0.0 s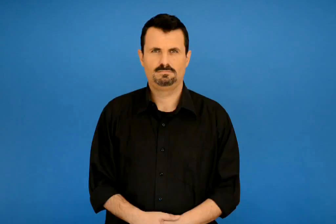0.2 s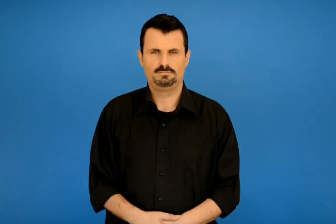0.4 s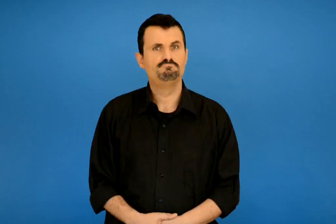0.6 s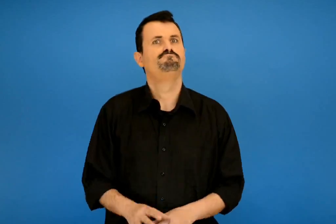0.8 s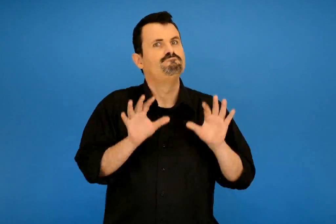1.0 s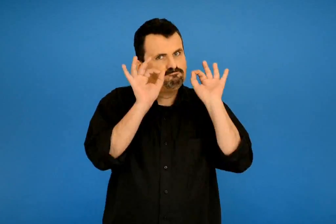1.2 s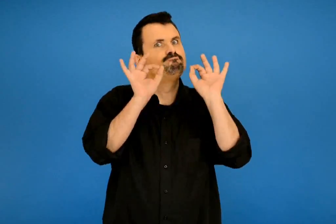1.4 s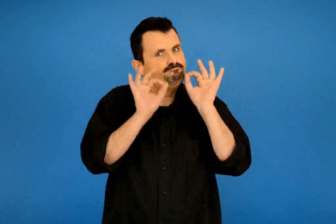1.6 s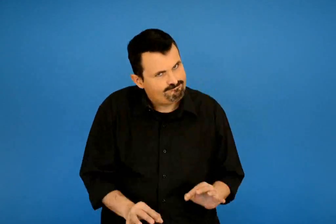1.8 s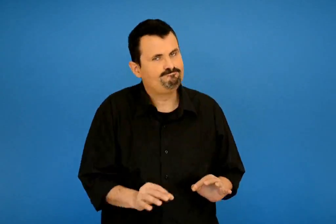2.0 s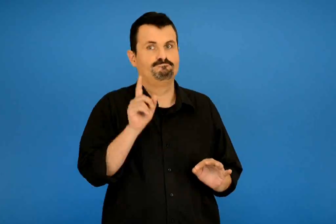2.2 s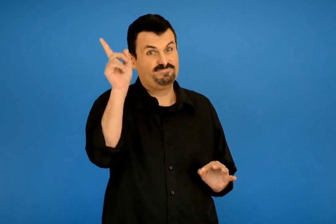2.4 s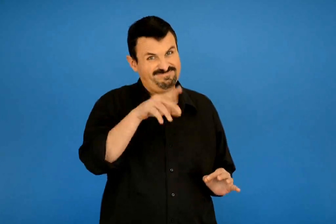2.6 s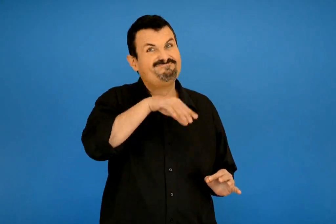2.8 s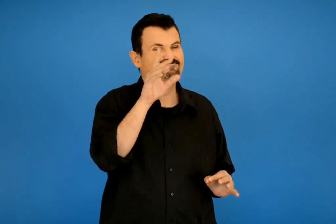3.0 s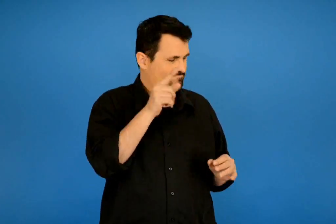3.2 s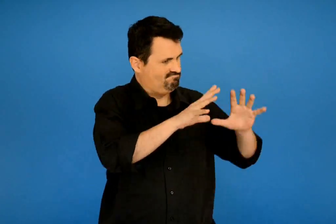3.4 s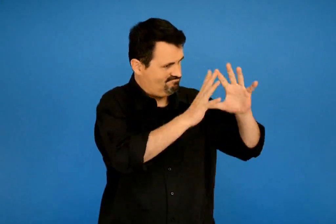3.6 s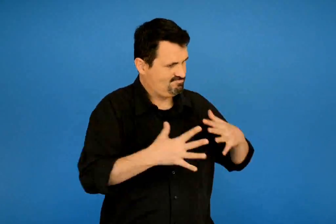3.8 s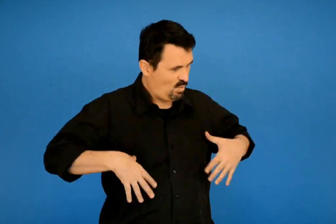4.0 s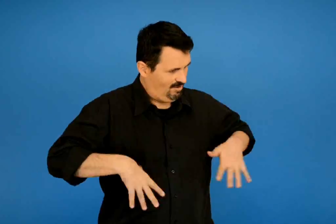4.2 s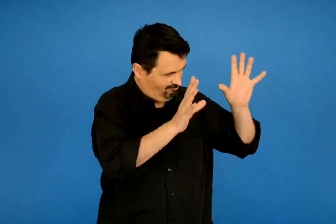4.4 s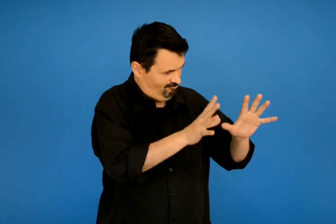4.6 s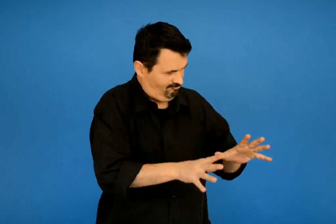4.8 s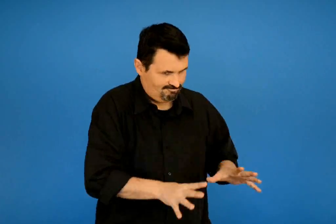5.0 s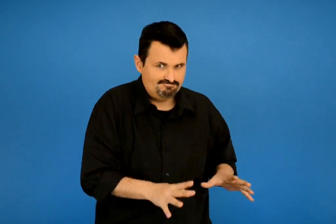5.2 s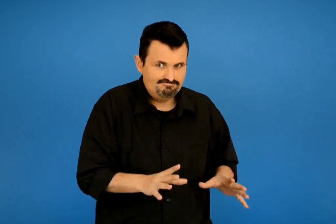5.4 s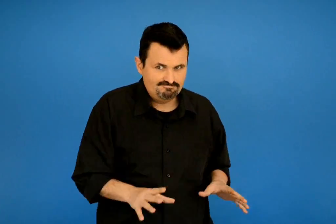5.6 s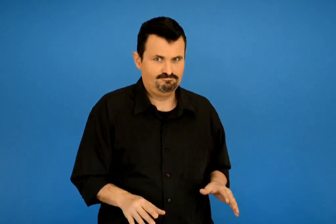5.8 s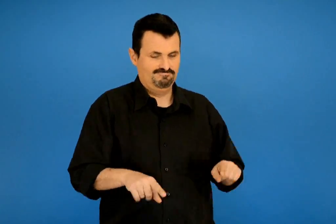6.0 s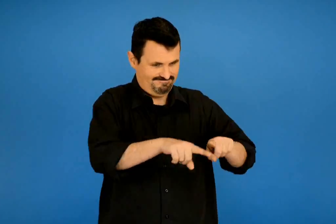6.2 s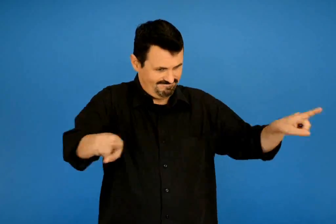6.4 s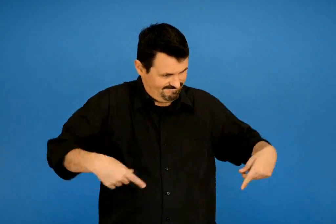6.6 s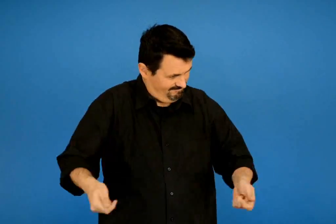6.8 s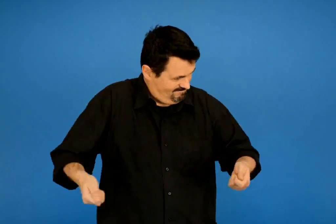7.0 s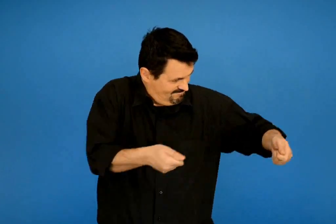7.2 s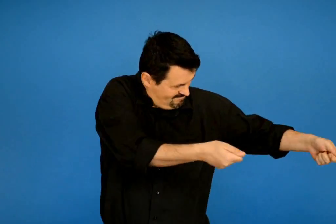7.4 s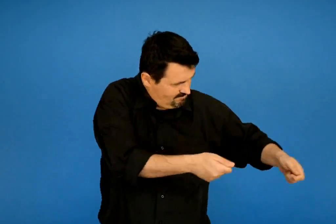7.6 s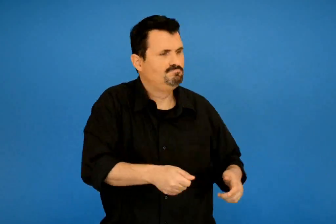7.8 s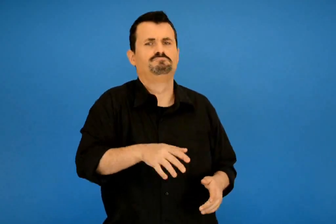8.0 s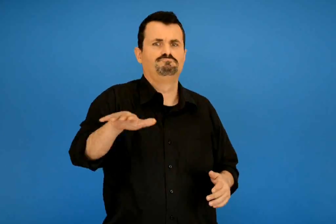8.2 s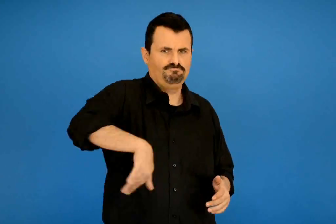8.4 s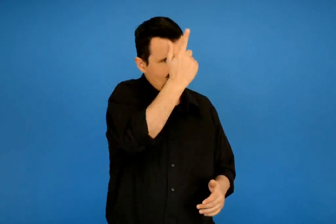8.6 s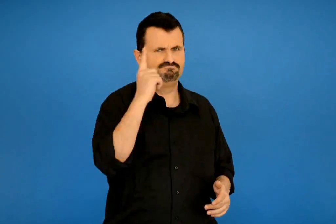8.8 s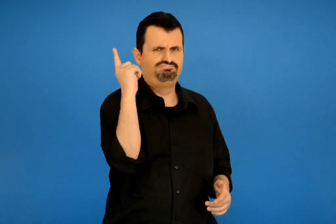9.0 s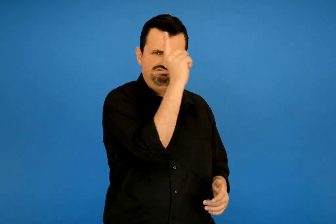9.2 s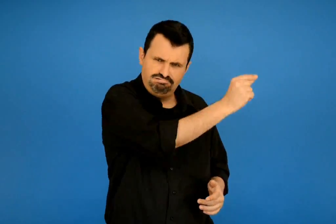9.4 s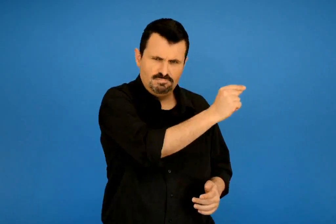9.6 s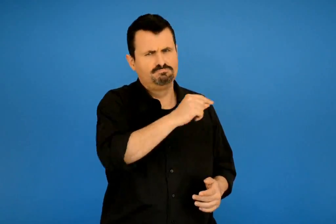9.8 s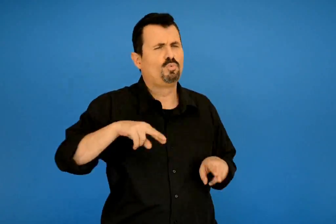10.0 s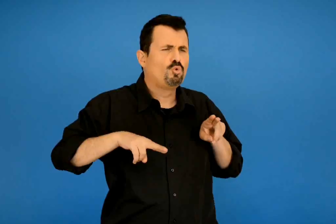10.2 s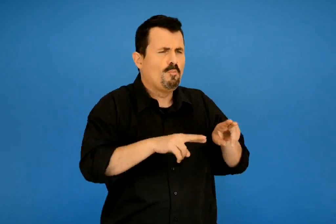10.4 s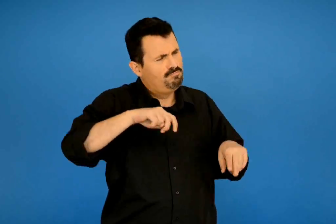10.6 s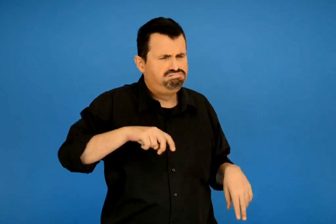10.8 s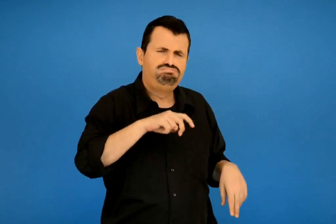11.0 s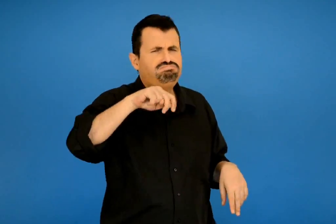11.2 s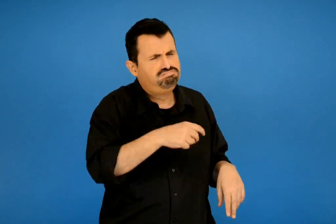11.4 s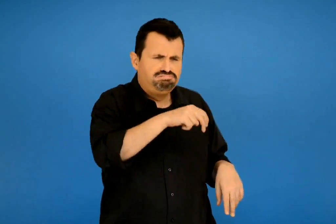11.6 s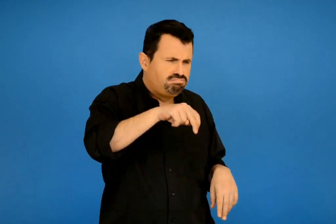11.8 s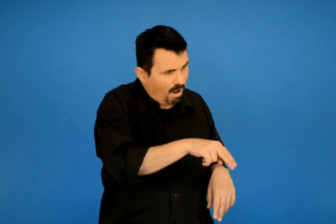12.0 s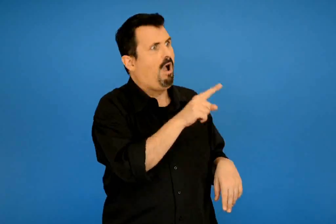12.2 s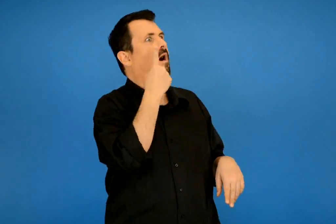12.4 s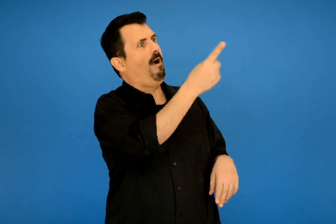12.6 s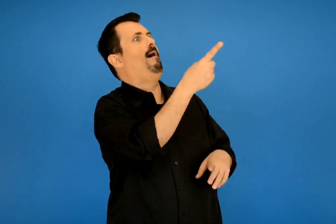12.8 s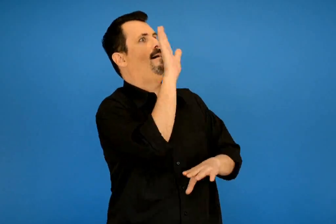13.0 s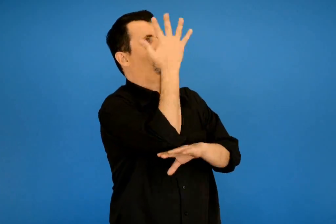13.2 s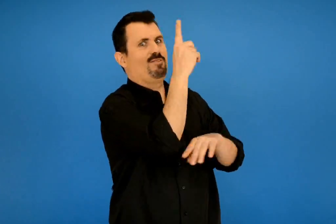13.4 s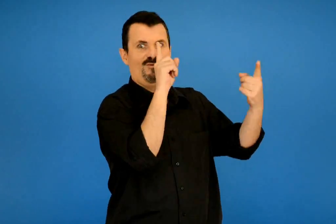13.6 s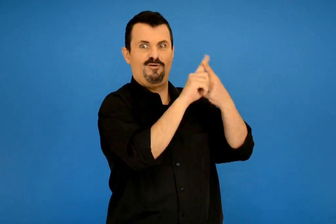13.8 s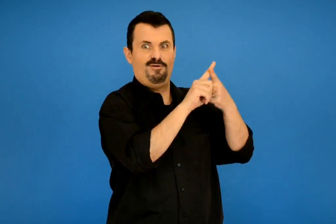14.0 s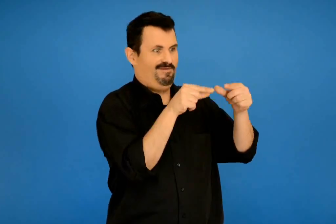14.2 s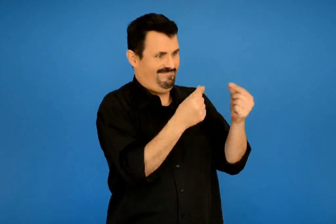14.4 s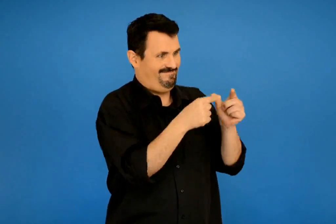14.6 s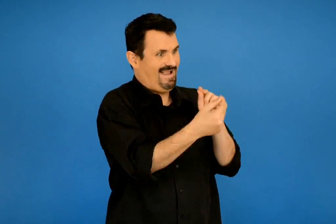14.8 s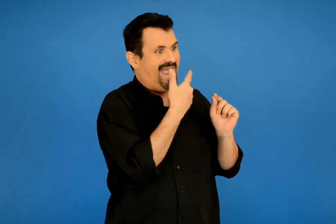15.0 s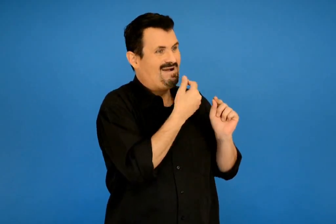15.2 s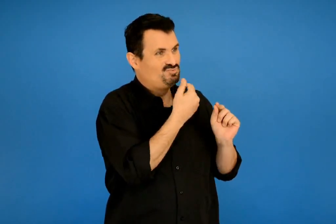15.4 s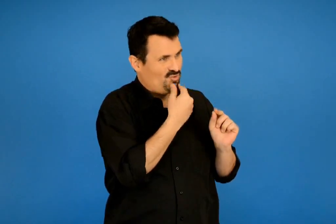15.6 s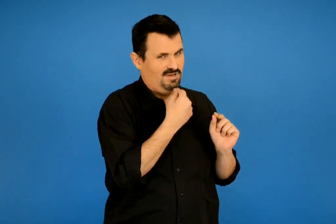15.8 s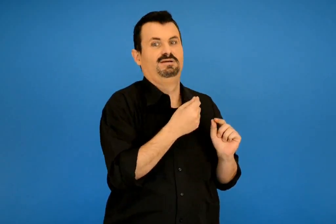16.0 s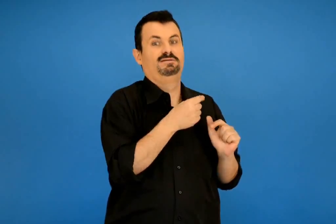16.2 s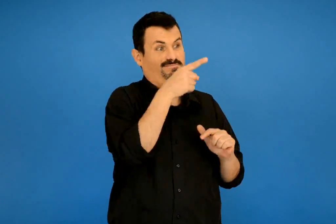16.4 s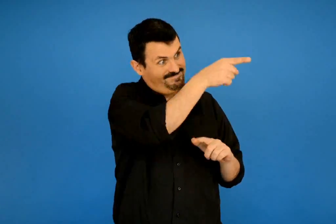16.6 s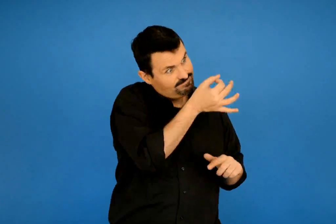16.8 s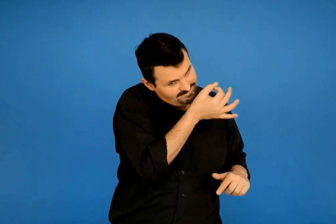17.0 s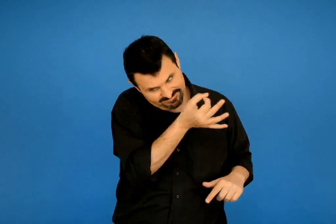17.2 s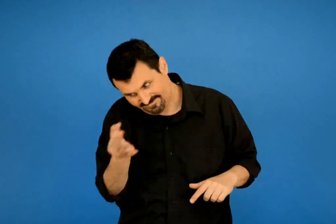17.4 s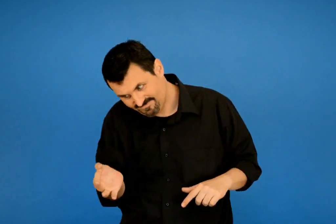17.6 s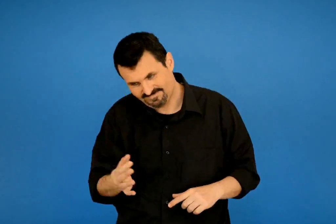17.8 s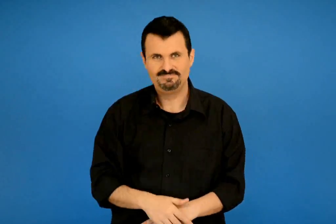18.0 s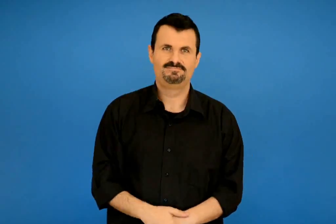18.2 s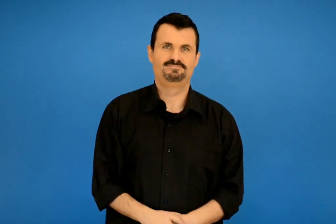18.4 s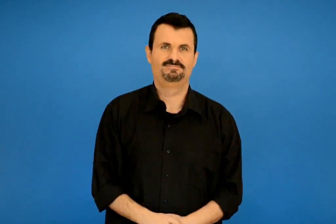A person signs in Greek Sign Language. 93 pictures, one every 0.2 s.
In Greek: πράγματι την έντυσε πηρέ το σατσι και πάει στο δρόμο συναντά κι αυτή το γιασεμί που της είπε
